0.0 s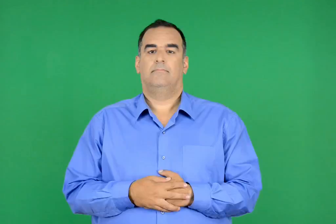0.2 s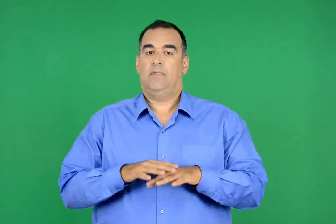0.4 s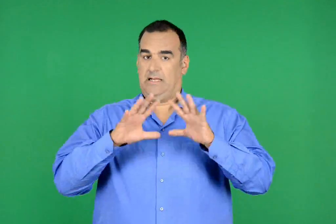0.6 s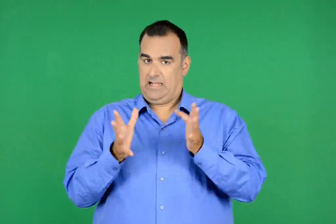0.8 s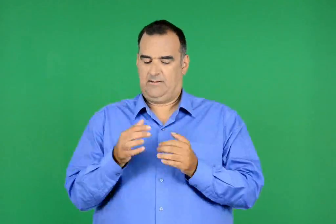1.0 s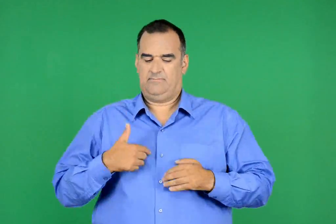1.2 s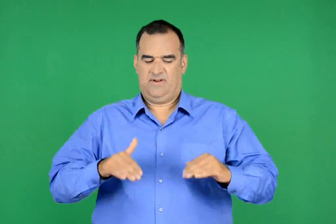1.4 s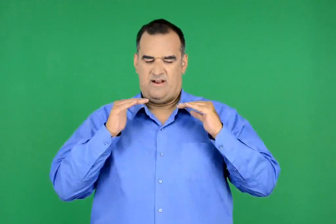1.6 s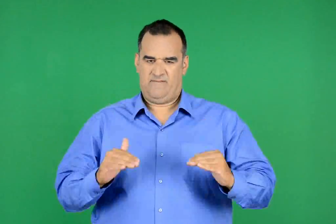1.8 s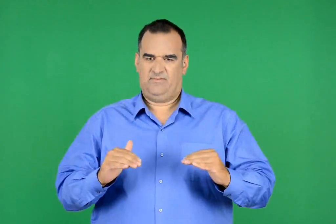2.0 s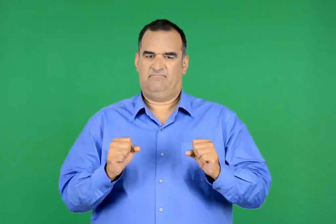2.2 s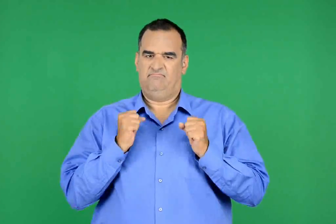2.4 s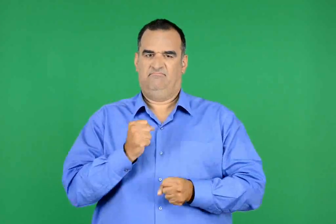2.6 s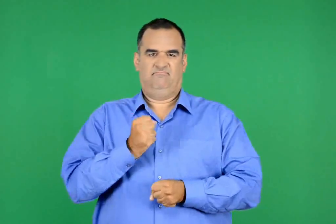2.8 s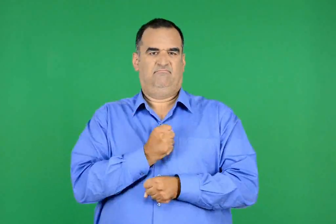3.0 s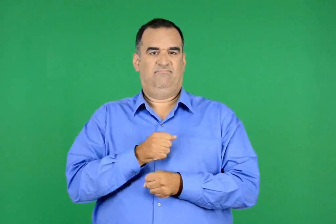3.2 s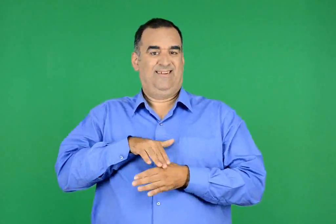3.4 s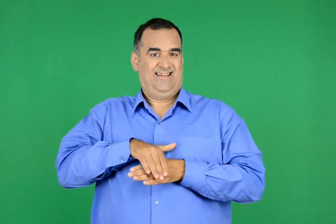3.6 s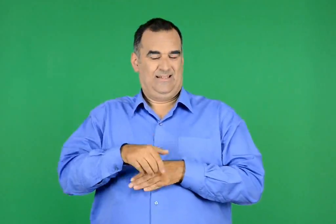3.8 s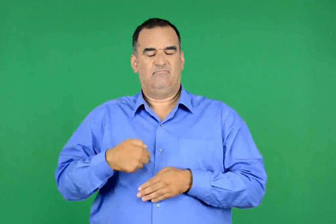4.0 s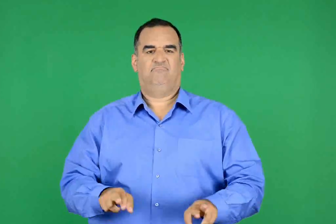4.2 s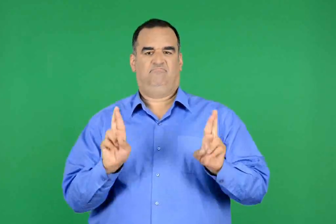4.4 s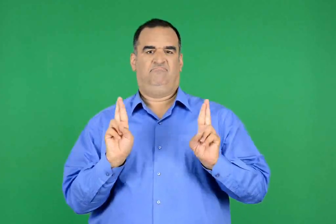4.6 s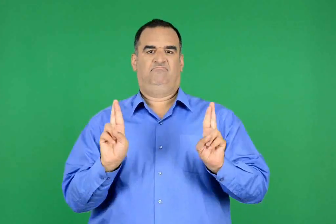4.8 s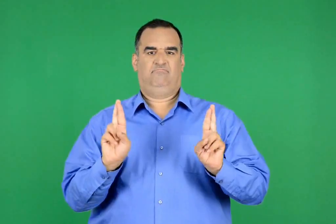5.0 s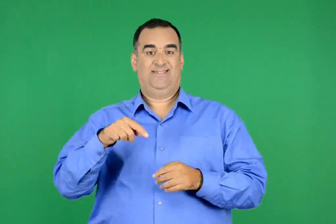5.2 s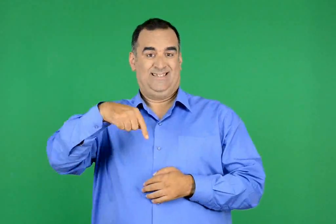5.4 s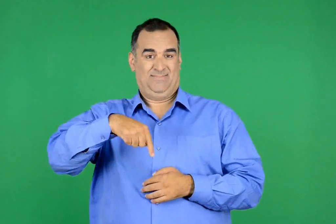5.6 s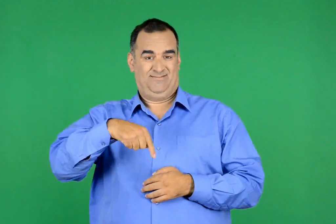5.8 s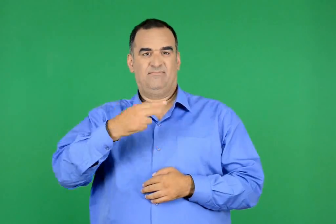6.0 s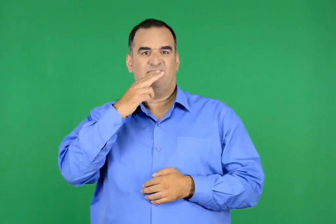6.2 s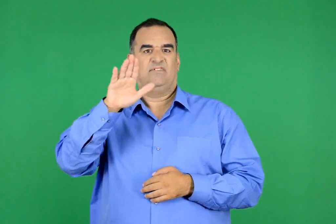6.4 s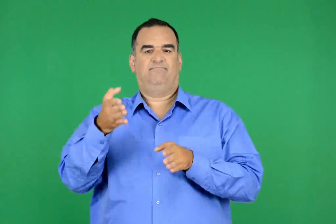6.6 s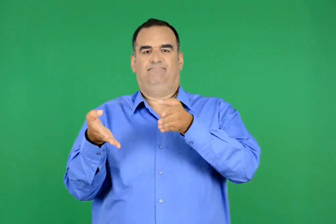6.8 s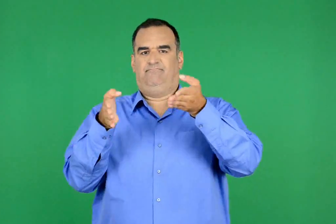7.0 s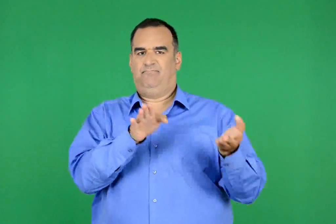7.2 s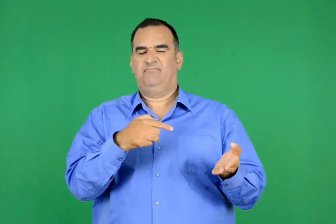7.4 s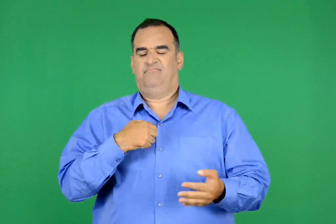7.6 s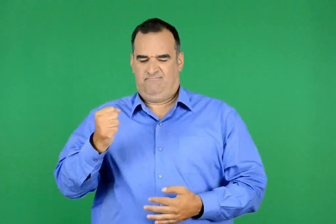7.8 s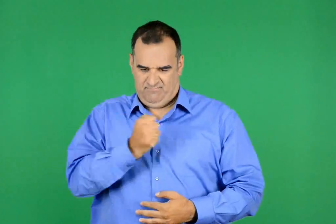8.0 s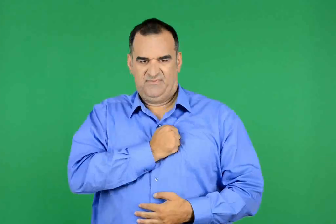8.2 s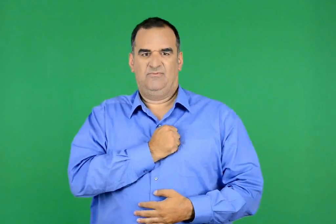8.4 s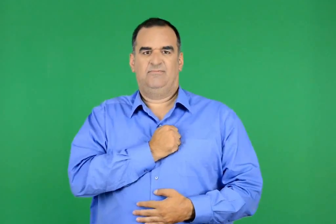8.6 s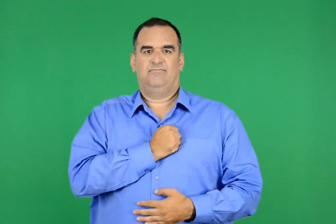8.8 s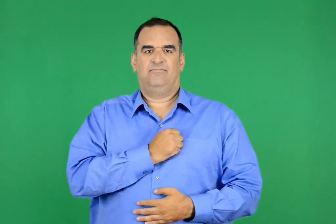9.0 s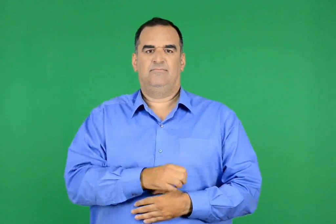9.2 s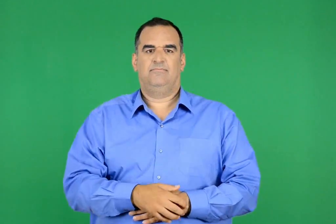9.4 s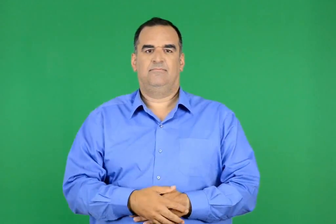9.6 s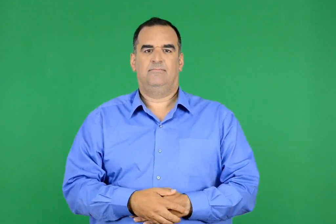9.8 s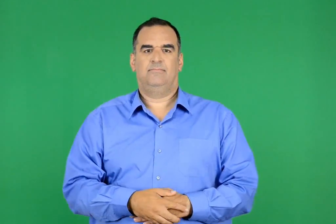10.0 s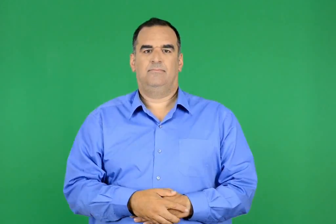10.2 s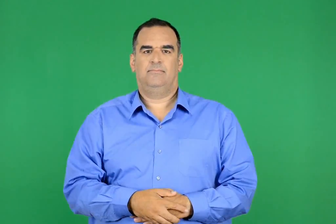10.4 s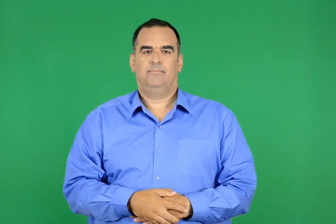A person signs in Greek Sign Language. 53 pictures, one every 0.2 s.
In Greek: και γενικά καθήκον μας , αυτήν τη νύχτα , να ελπίζουμε. απόψε πεθαίνει ο φασισμός και το πιστεύομε
